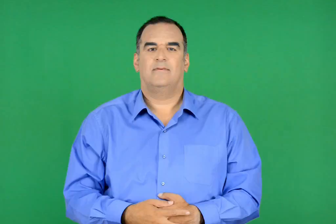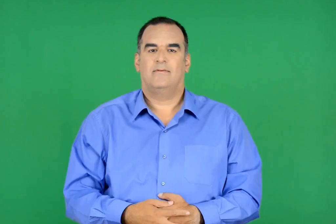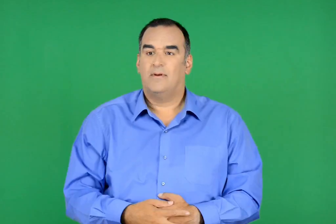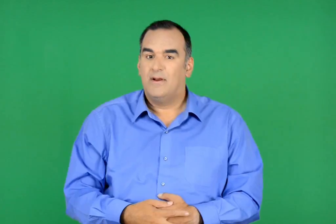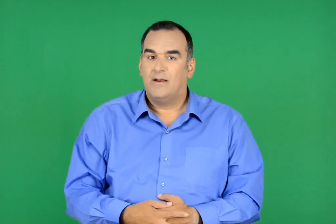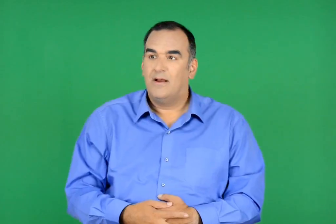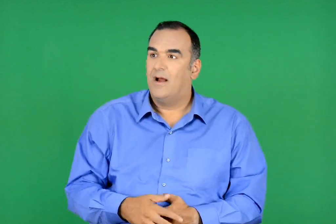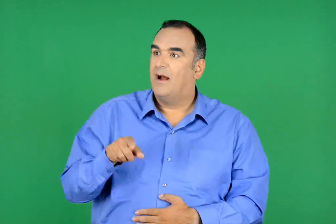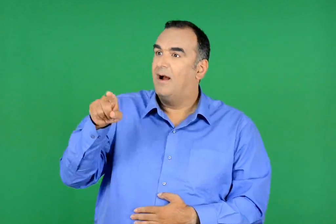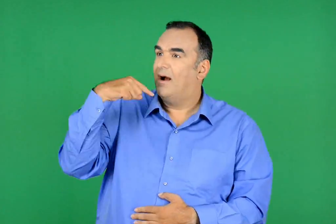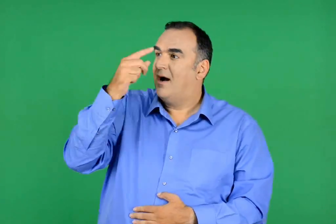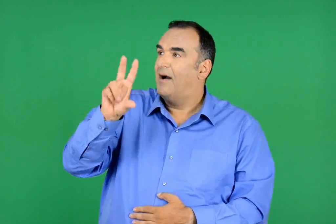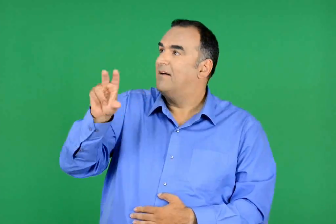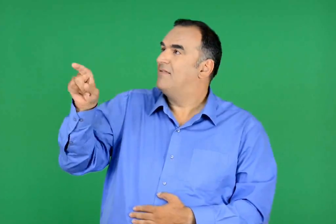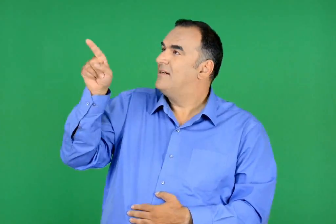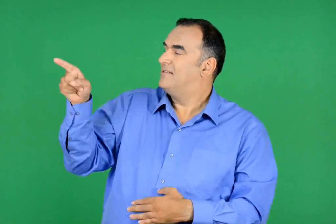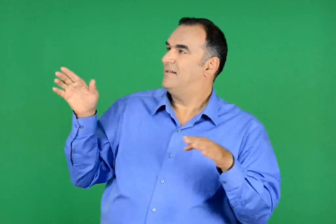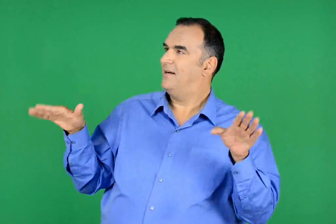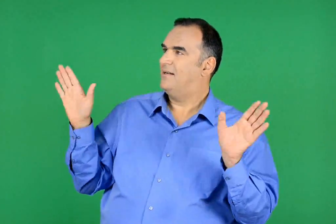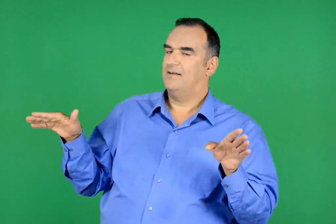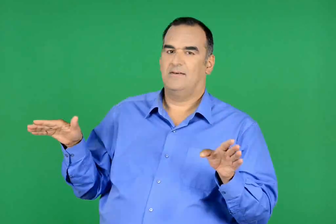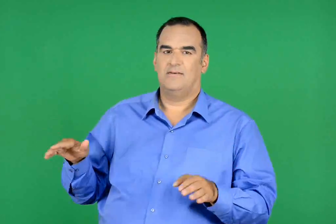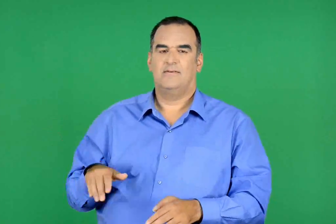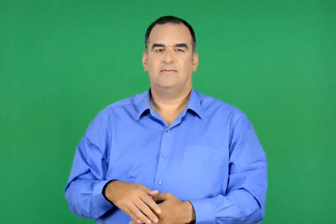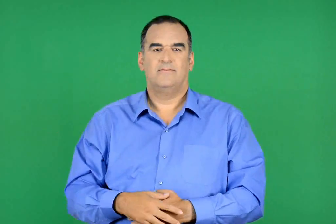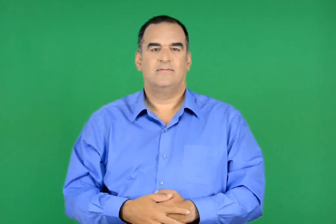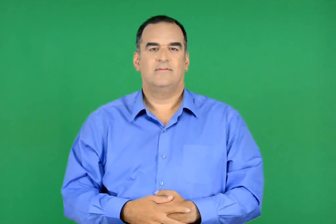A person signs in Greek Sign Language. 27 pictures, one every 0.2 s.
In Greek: μα αυτός είστε σεις , κύριε άγγελε
